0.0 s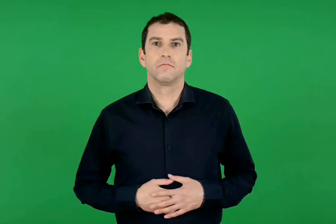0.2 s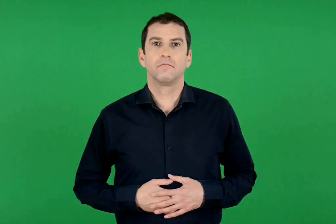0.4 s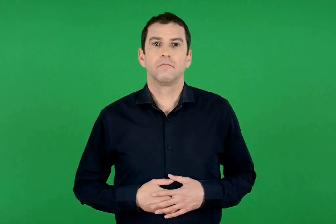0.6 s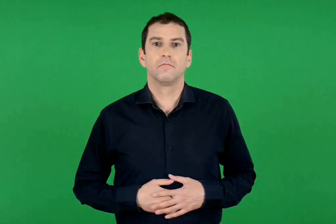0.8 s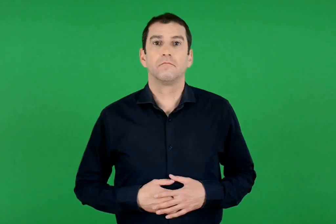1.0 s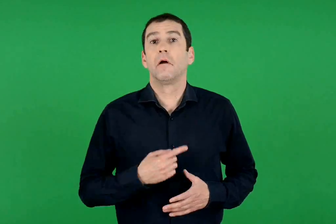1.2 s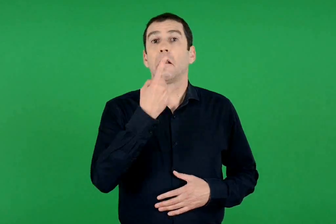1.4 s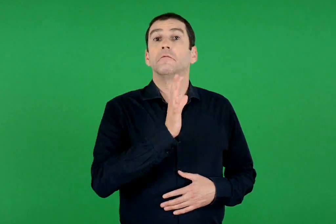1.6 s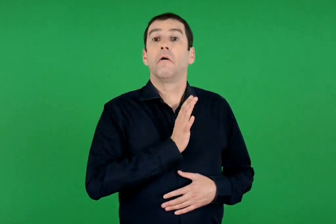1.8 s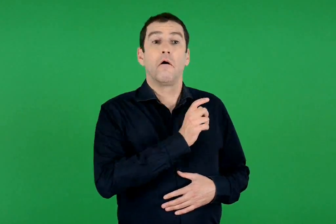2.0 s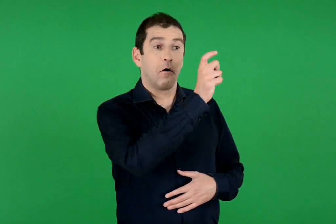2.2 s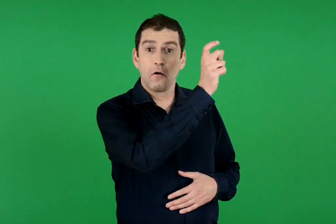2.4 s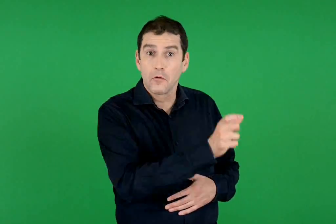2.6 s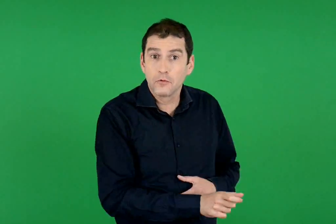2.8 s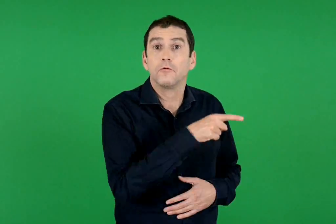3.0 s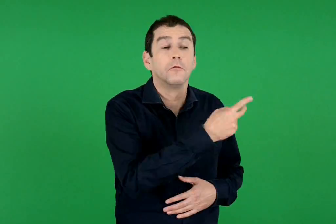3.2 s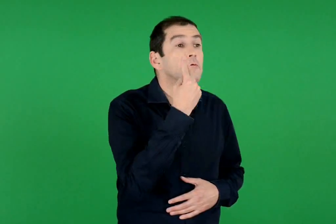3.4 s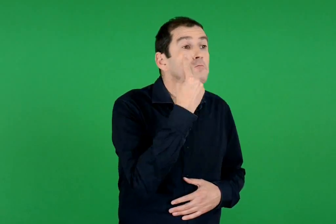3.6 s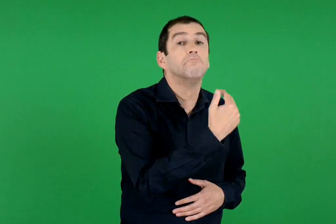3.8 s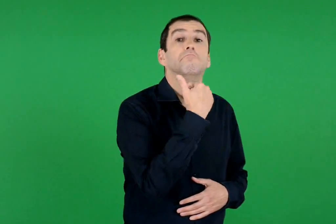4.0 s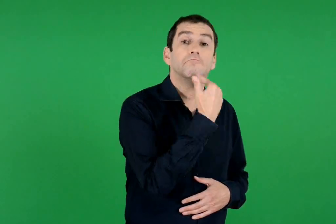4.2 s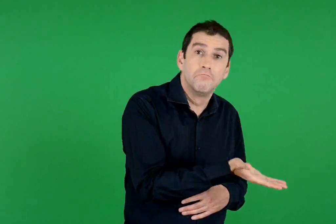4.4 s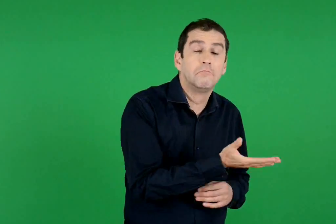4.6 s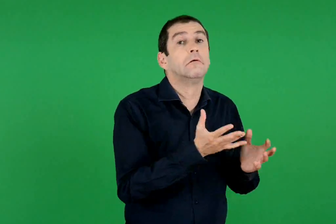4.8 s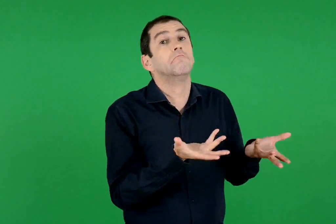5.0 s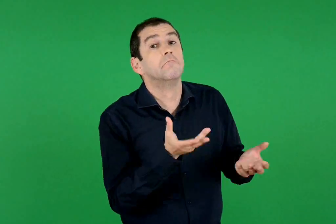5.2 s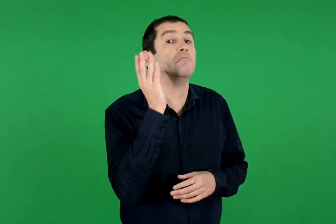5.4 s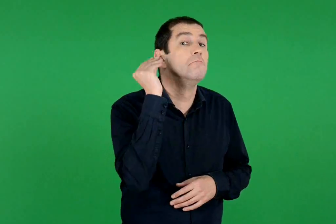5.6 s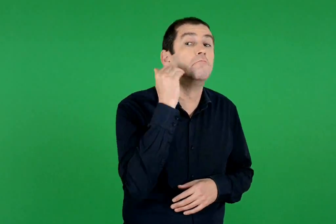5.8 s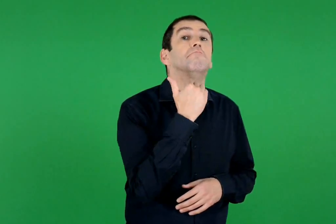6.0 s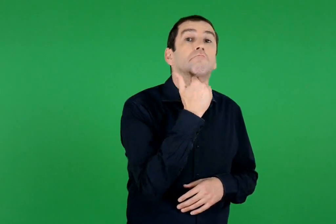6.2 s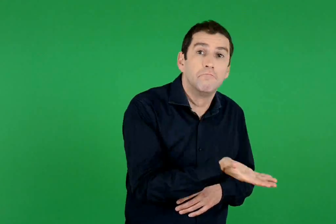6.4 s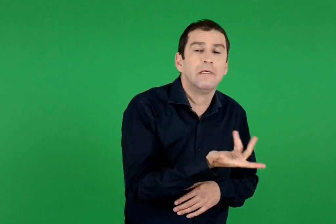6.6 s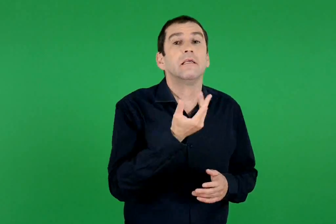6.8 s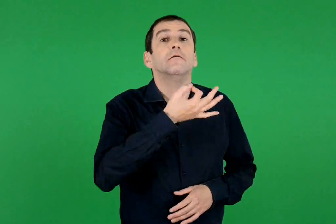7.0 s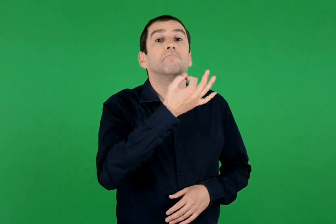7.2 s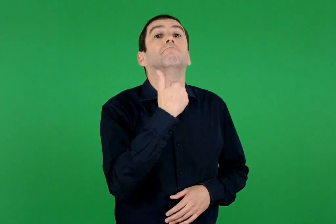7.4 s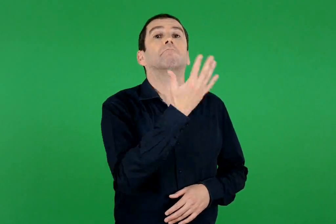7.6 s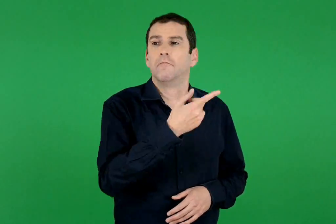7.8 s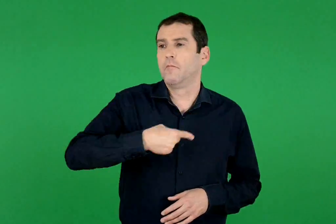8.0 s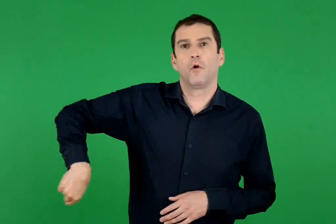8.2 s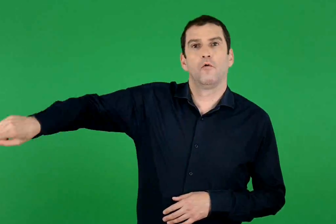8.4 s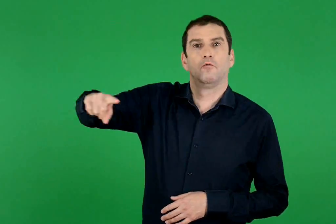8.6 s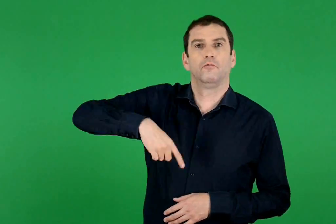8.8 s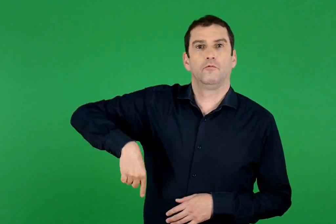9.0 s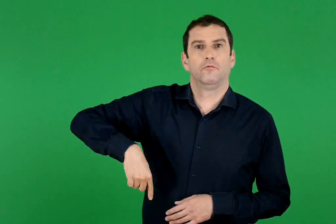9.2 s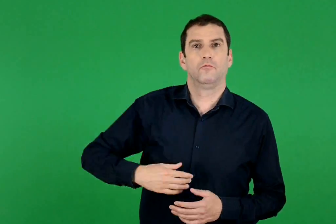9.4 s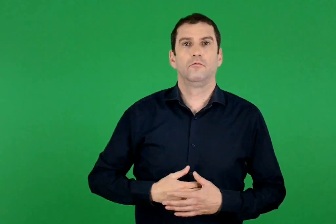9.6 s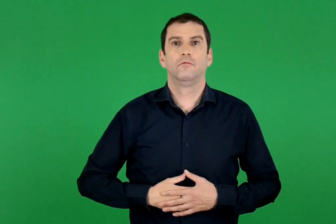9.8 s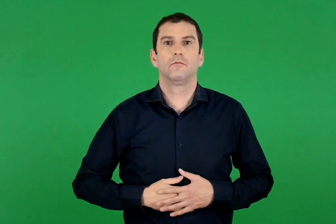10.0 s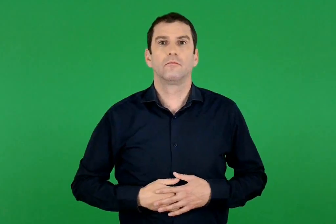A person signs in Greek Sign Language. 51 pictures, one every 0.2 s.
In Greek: ένας άνθρωπος που δεν μπορεί να δει , να ακούσει ή να μιλήσει με όλους εμάς ;
